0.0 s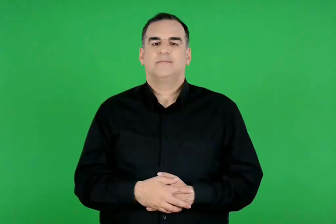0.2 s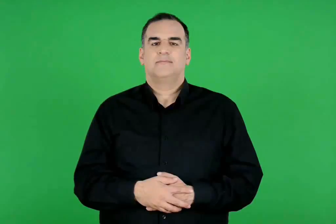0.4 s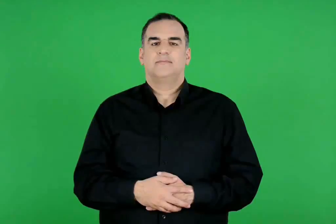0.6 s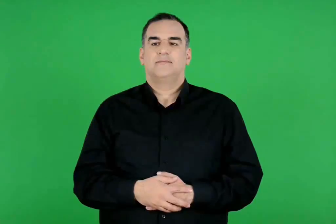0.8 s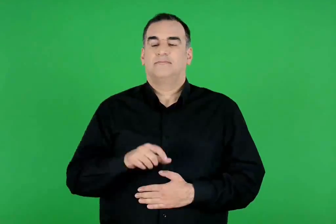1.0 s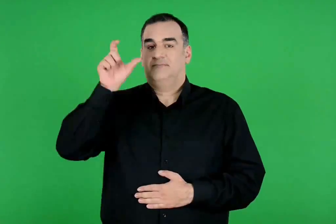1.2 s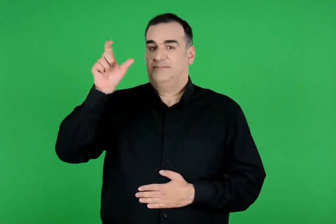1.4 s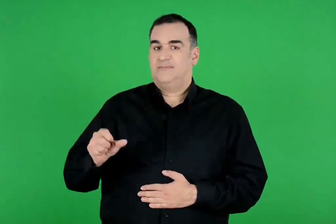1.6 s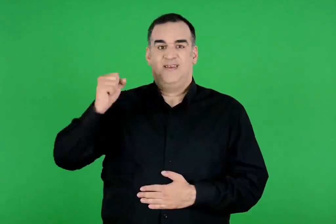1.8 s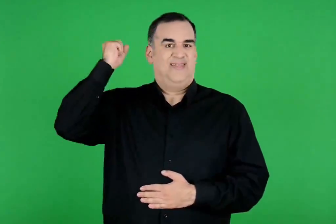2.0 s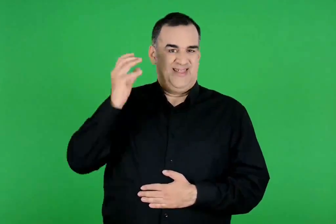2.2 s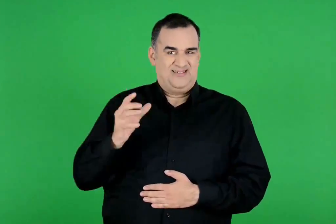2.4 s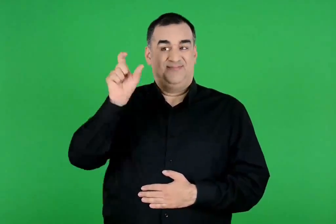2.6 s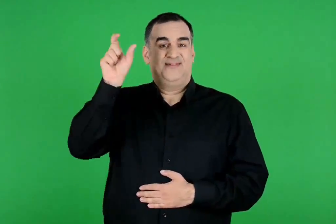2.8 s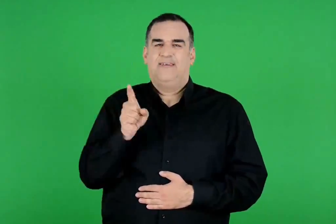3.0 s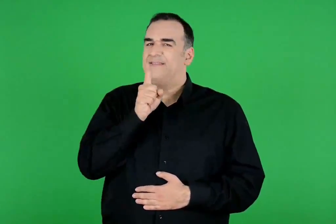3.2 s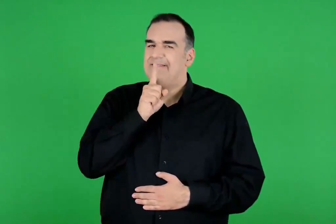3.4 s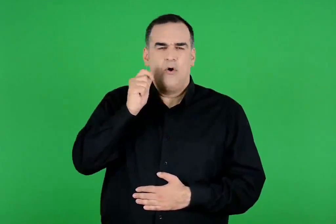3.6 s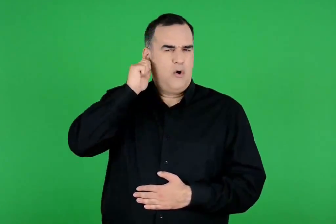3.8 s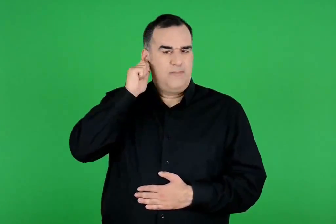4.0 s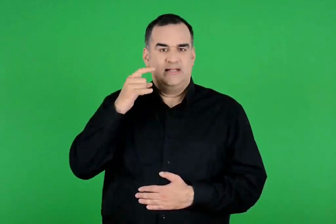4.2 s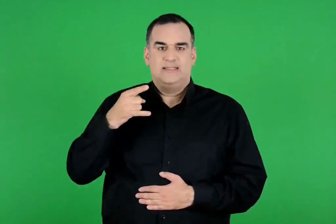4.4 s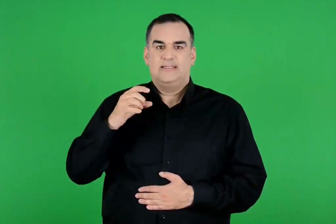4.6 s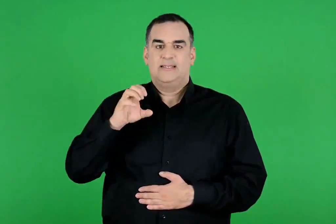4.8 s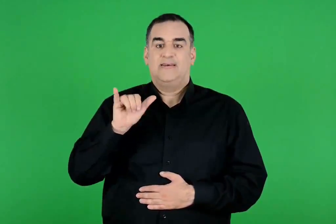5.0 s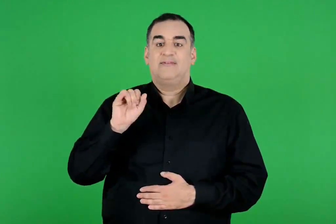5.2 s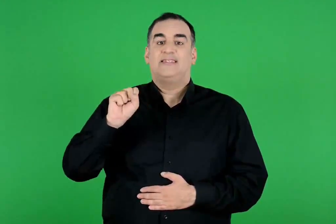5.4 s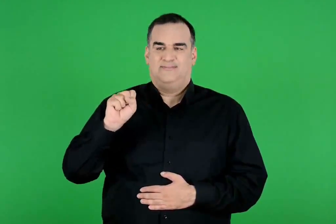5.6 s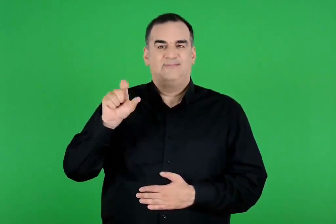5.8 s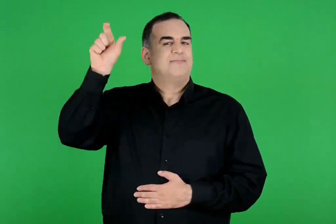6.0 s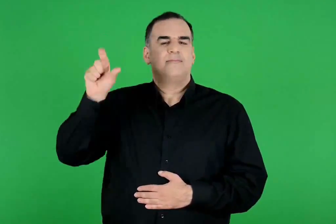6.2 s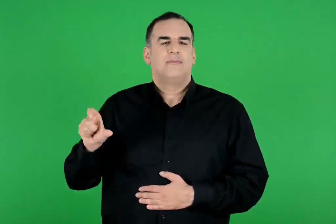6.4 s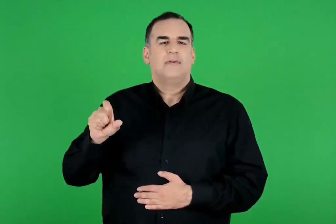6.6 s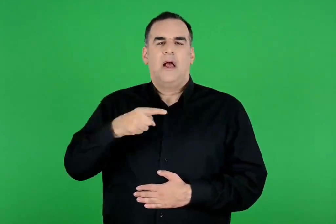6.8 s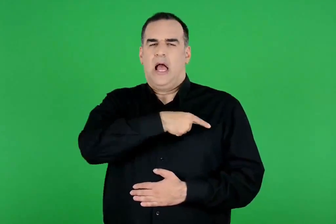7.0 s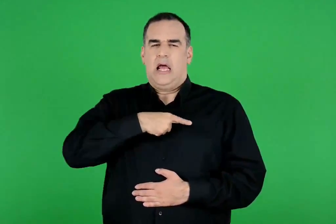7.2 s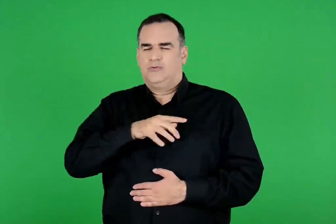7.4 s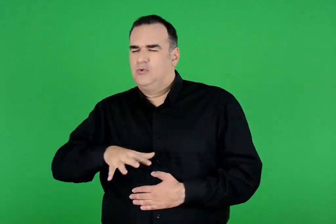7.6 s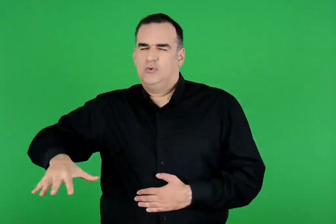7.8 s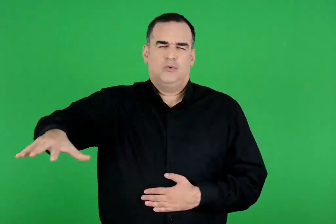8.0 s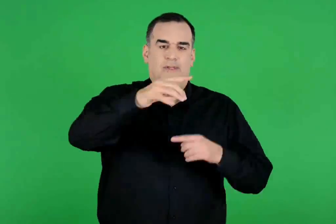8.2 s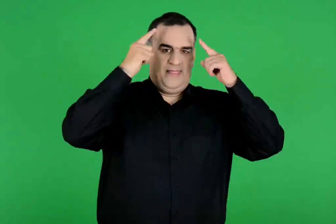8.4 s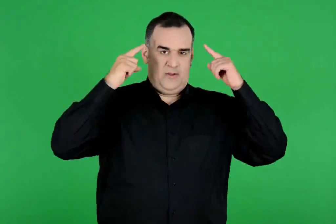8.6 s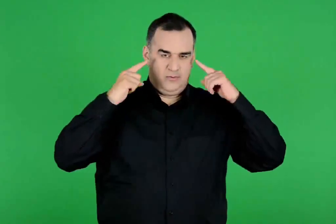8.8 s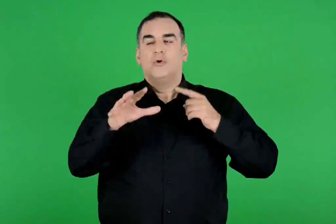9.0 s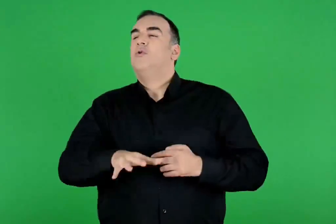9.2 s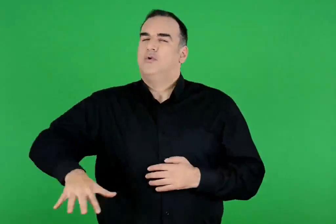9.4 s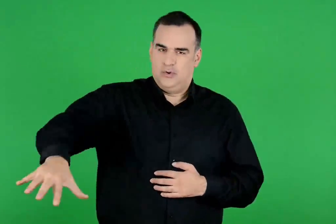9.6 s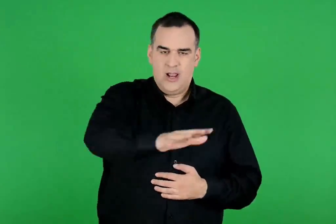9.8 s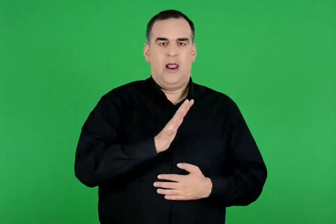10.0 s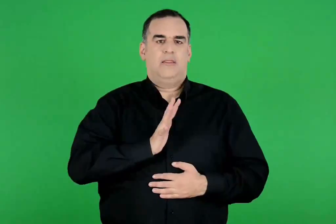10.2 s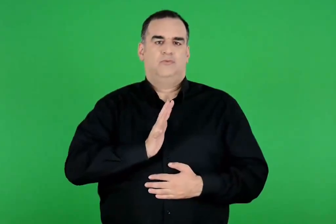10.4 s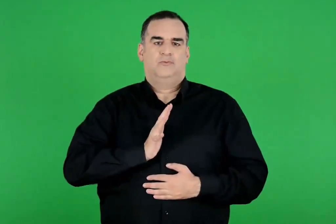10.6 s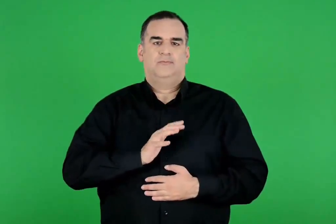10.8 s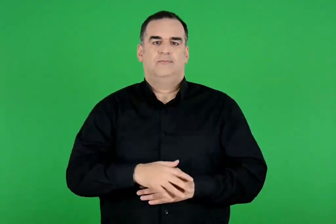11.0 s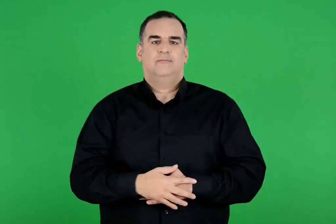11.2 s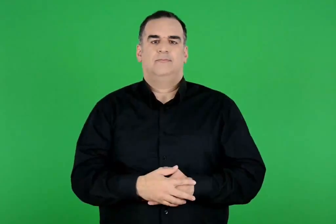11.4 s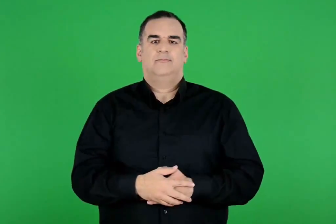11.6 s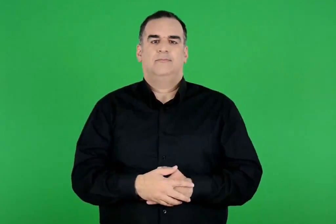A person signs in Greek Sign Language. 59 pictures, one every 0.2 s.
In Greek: ο δίας ή ζευς ήταν αρχηγός των θεών και των ανθρώπων
